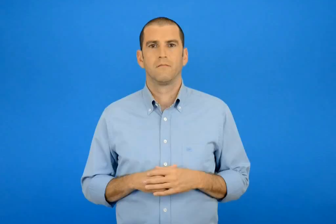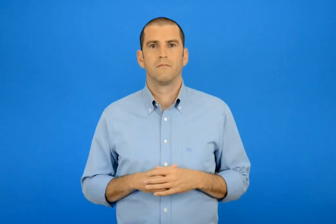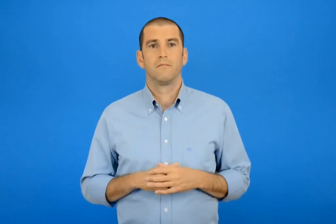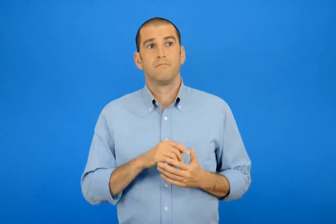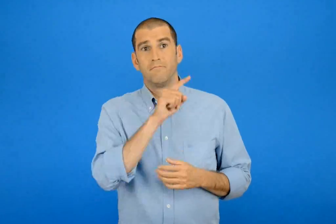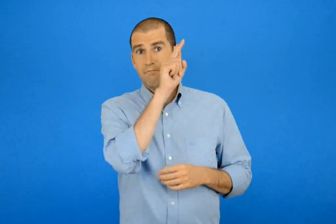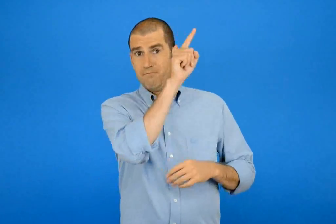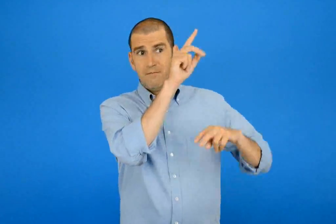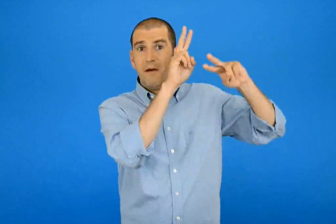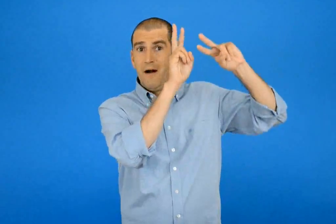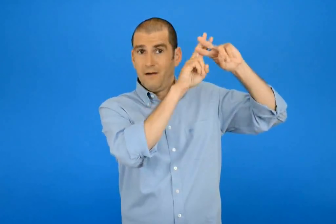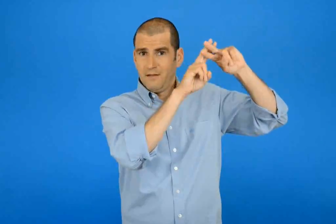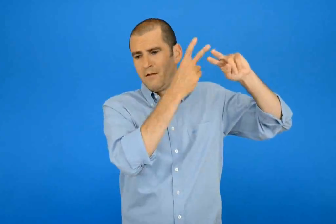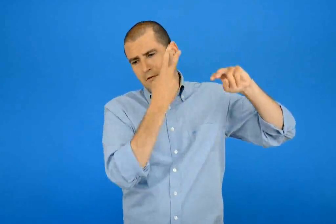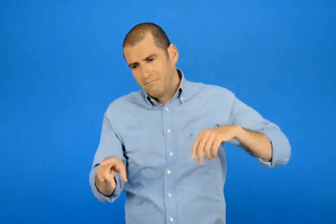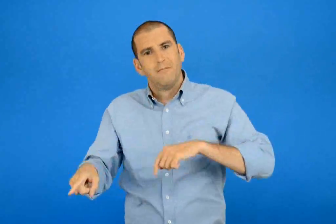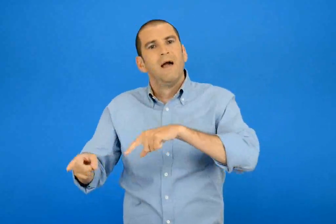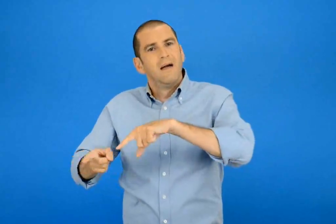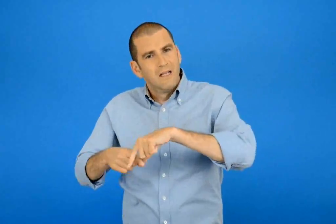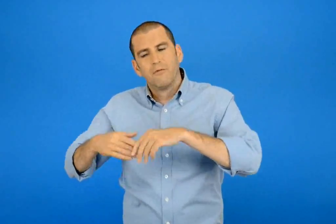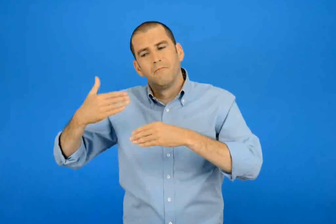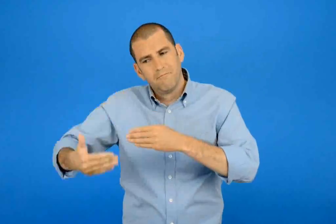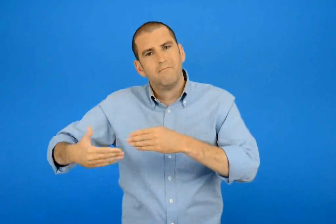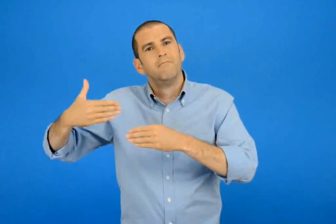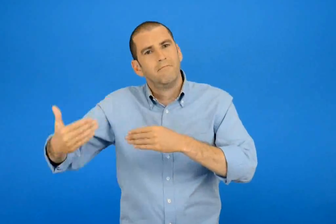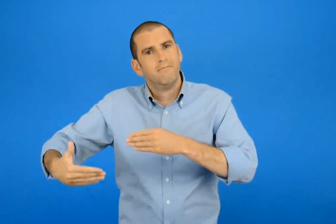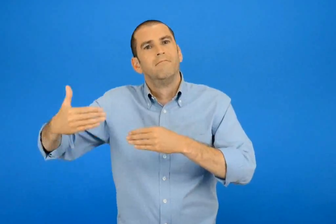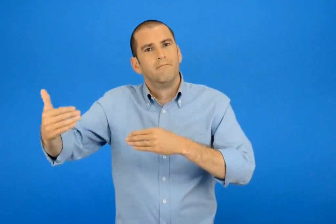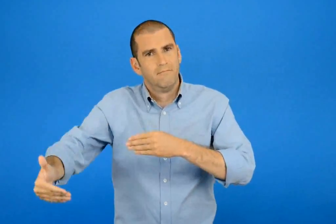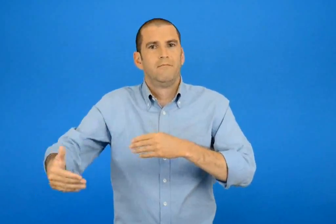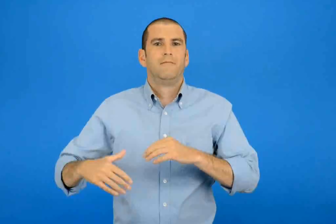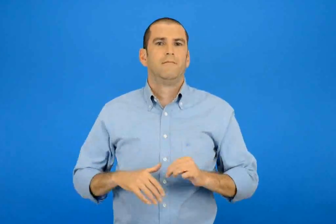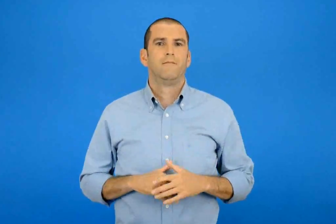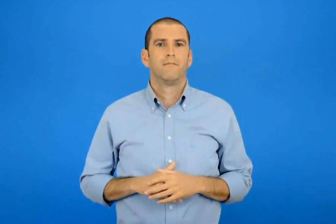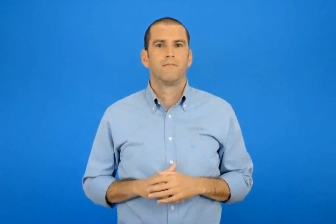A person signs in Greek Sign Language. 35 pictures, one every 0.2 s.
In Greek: το αστέρι των χριστουγέννων
